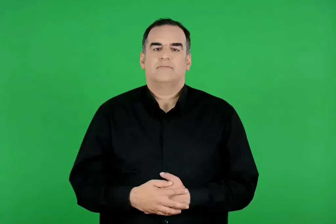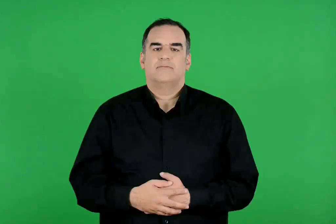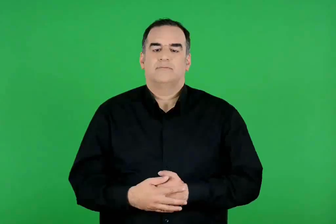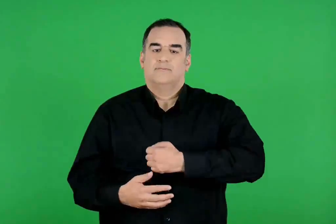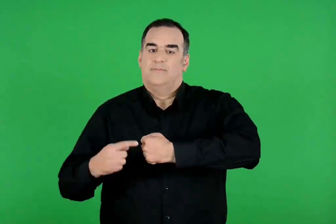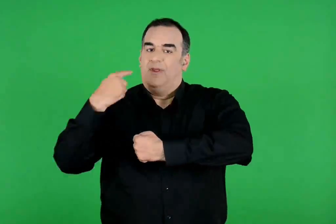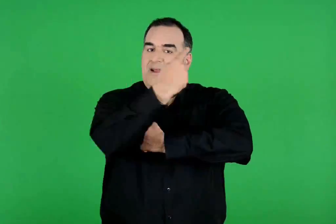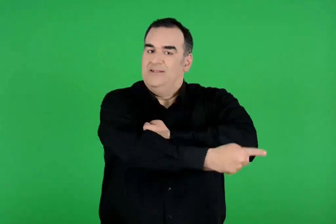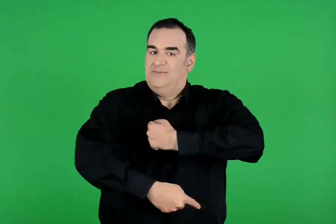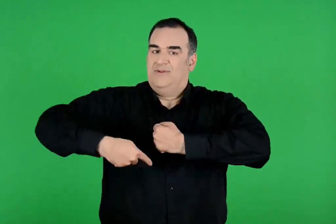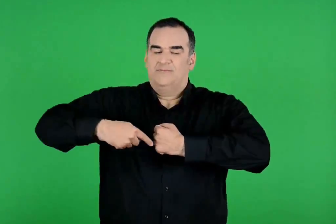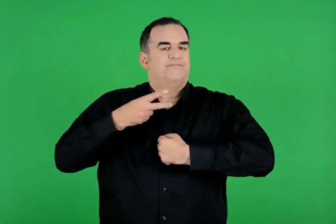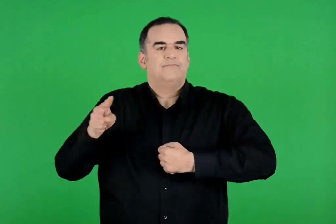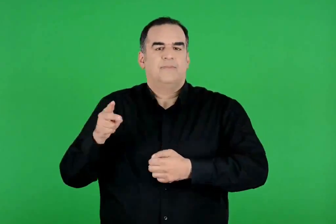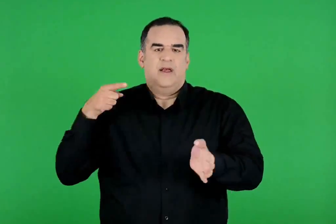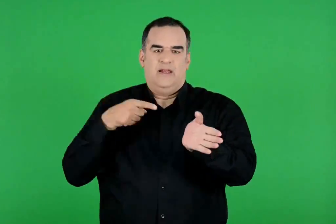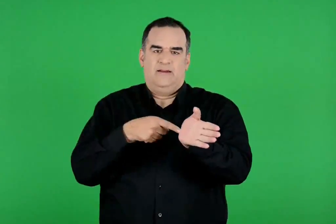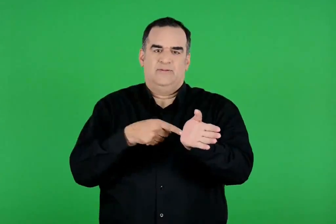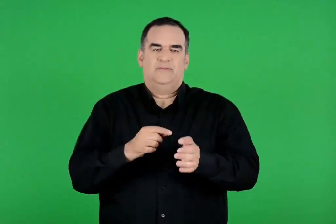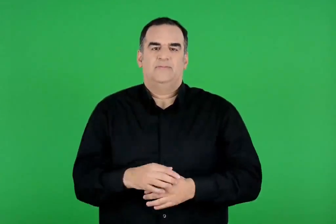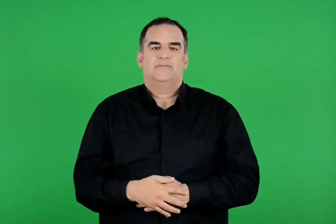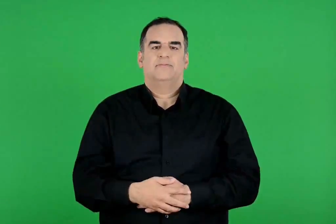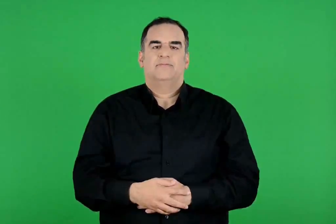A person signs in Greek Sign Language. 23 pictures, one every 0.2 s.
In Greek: η ασπίδα του αχιλλέα
